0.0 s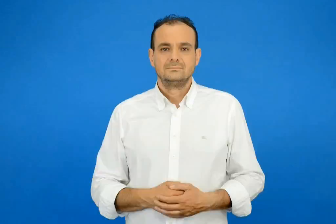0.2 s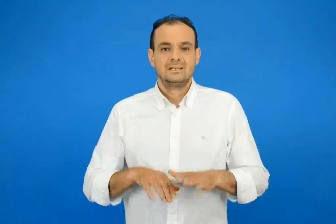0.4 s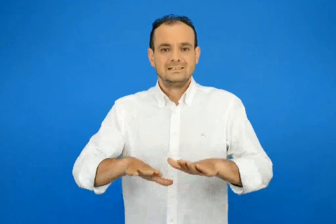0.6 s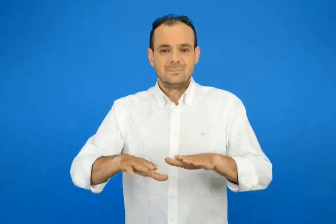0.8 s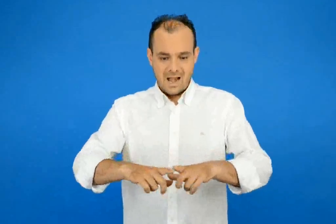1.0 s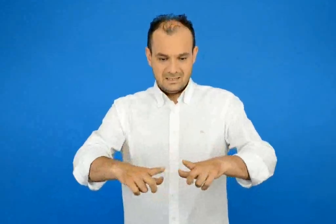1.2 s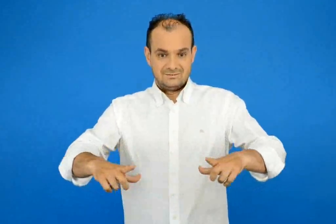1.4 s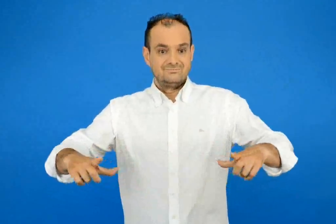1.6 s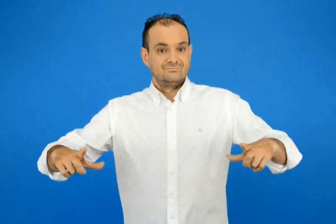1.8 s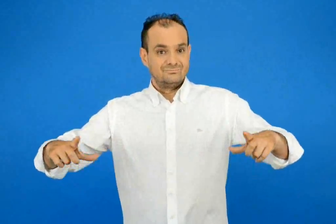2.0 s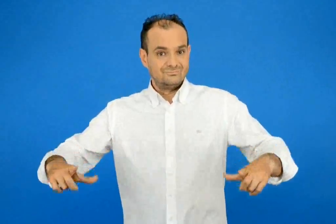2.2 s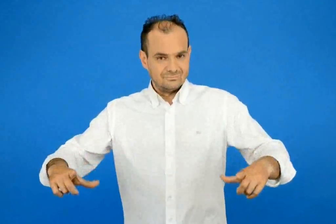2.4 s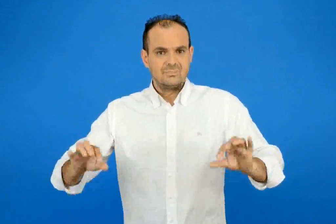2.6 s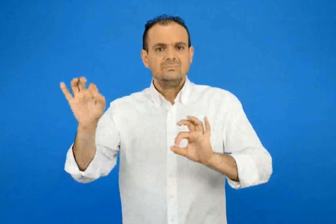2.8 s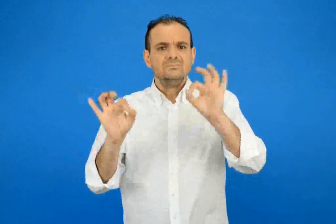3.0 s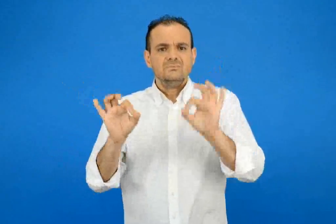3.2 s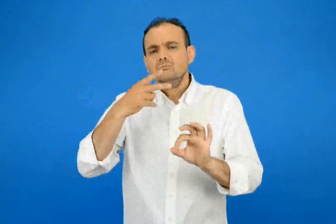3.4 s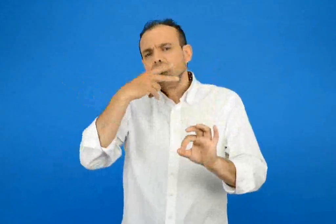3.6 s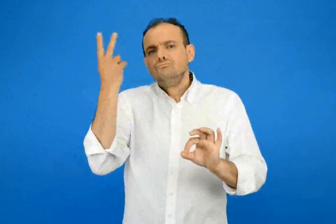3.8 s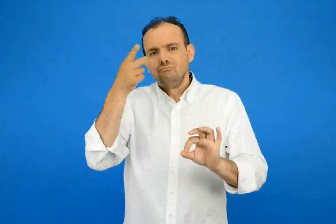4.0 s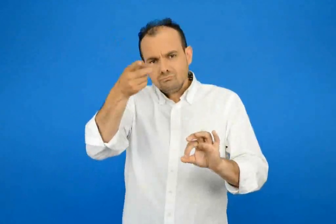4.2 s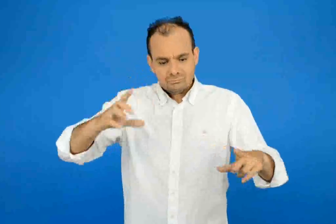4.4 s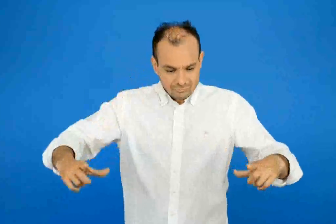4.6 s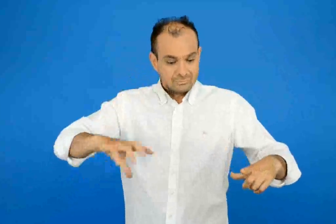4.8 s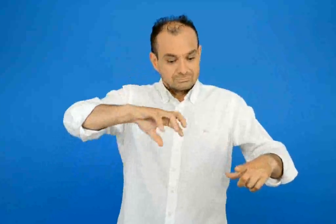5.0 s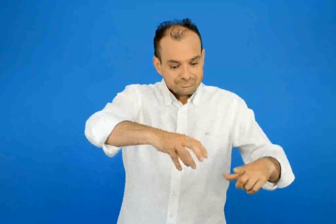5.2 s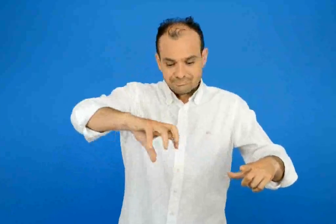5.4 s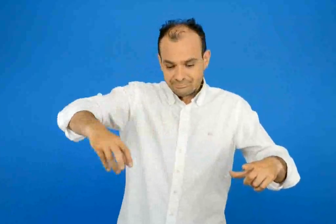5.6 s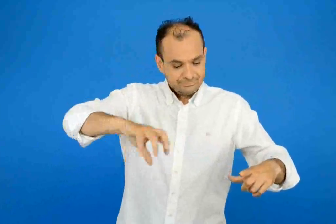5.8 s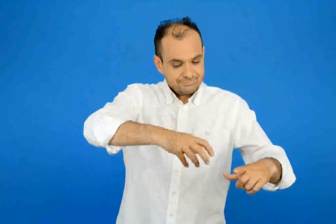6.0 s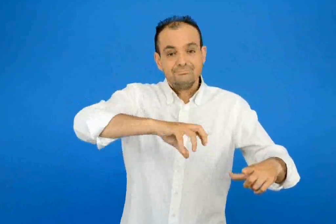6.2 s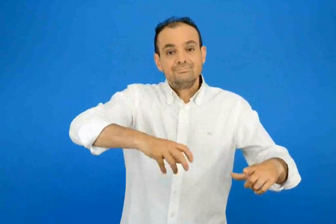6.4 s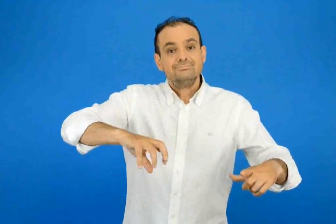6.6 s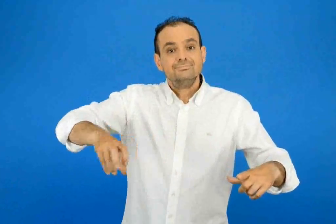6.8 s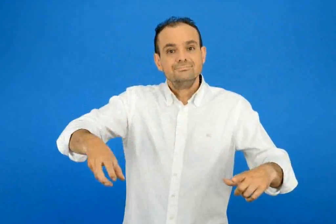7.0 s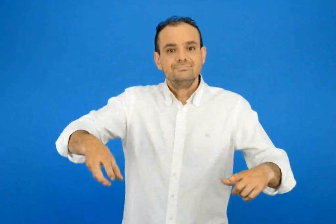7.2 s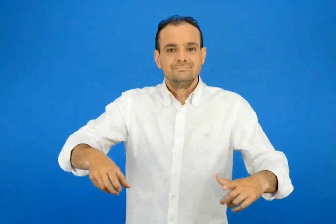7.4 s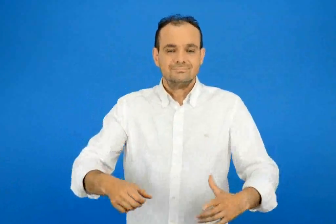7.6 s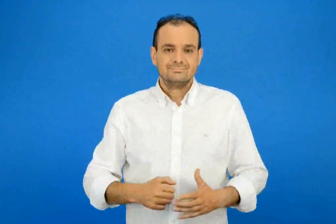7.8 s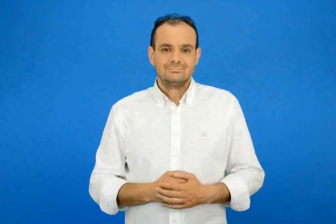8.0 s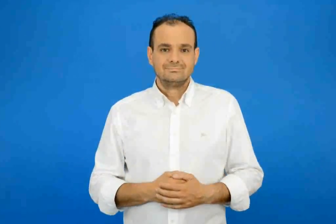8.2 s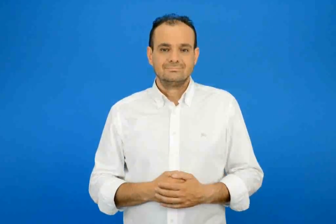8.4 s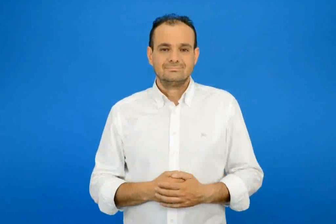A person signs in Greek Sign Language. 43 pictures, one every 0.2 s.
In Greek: κόβετε με φορμάικα στο ζυμάρι τα σχήματα που θέλετε
